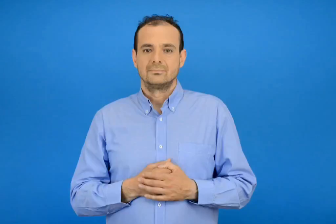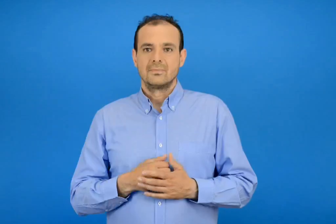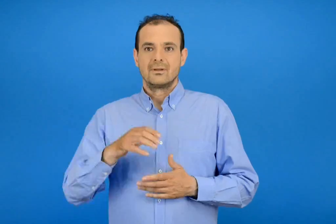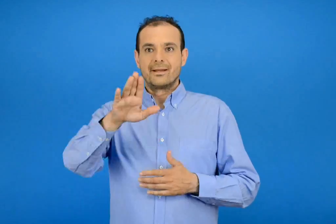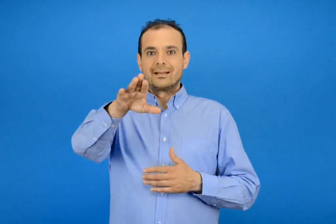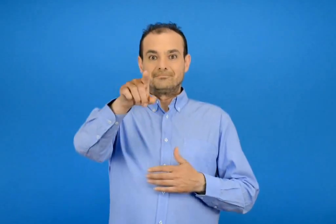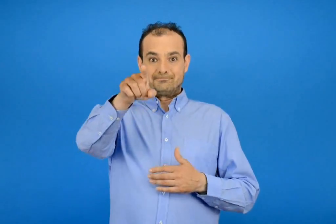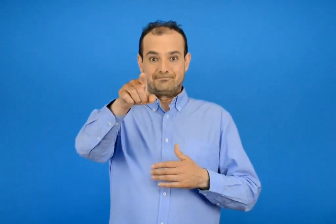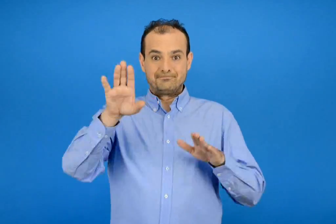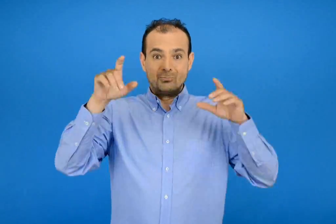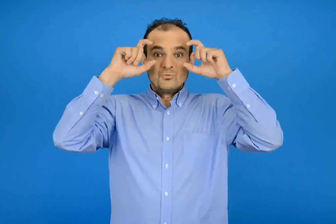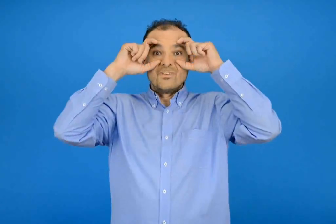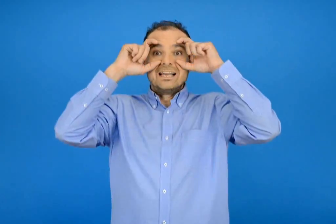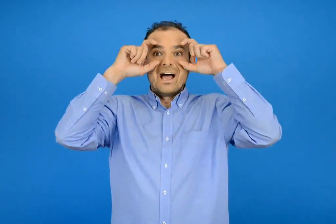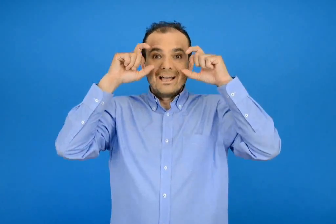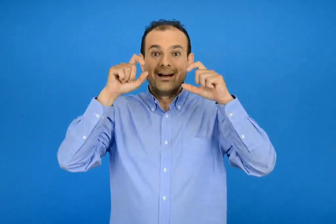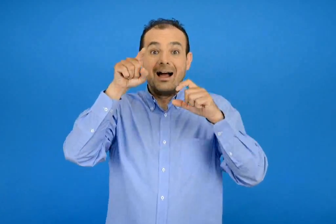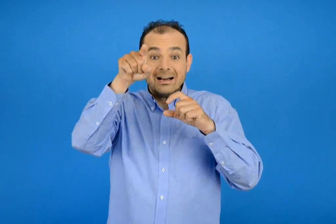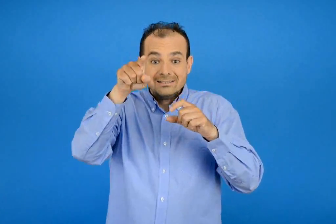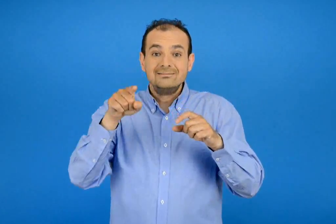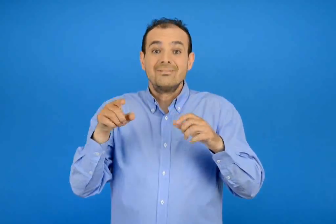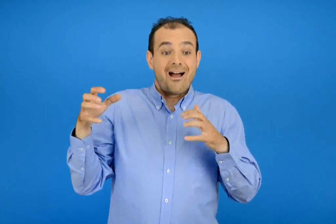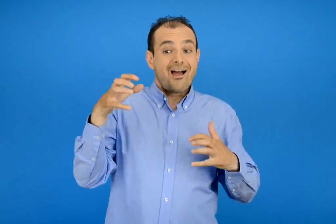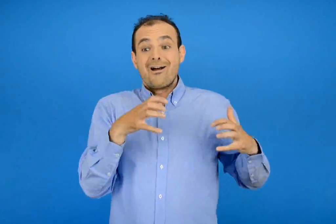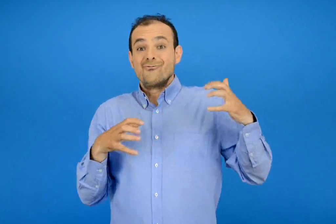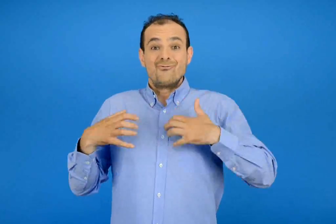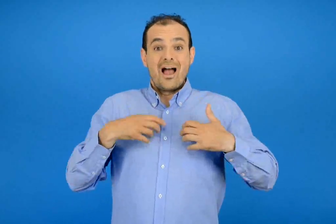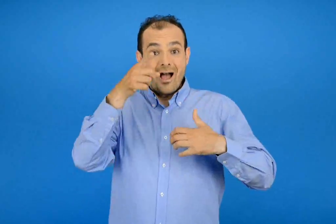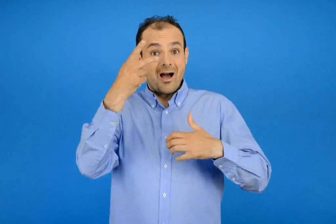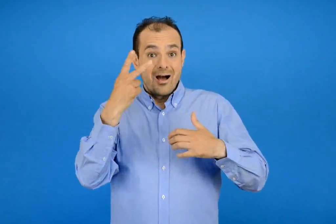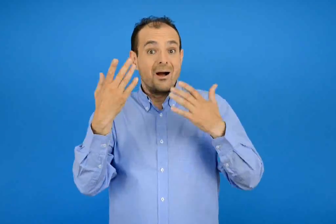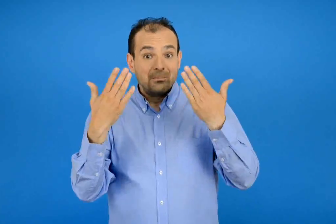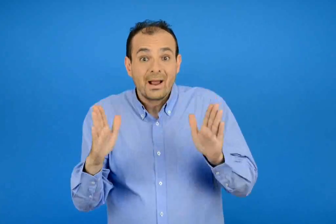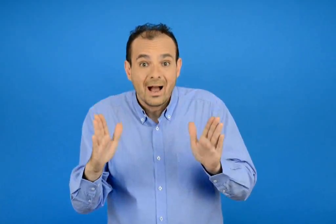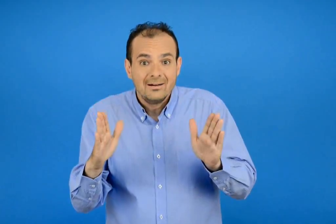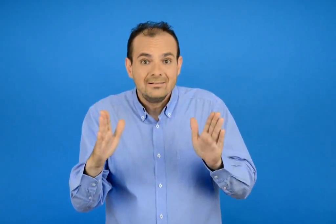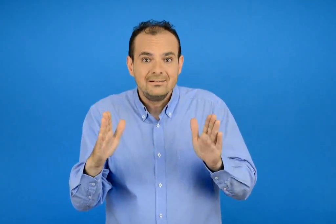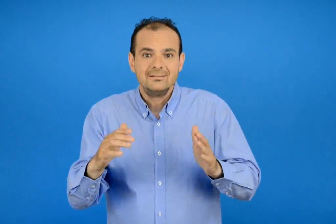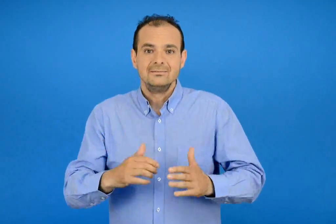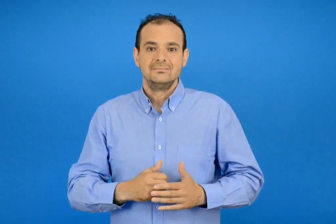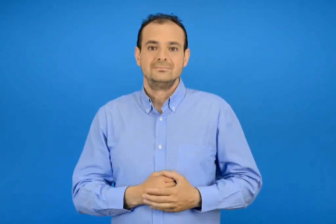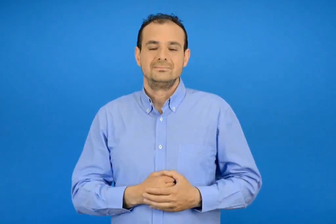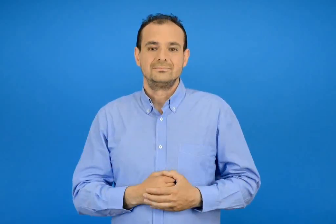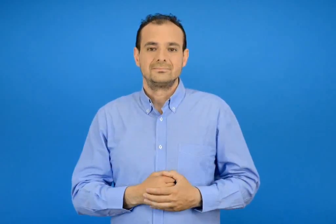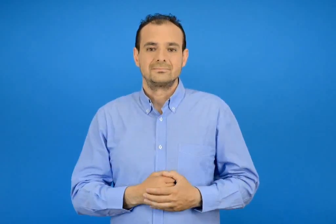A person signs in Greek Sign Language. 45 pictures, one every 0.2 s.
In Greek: κυριά κουκουβάγια έχετε δει αρκούδα ;
